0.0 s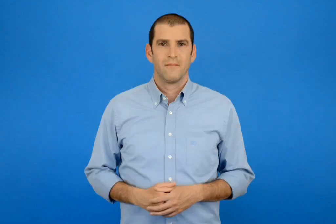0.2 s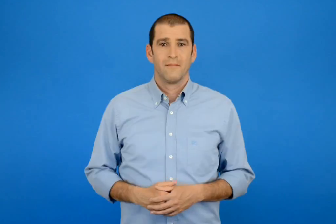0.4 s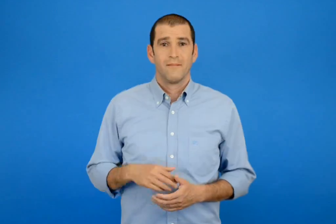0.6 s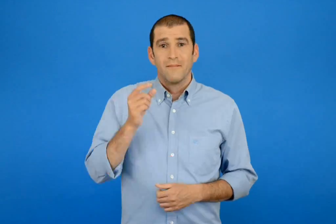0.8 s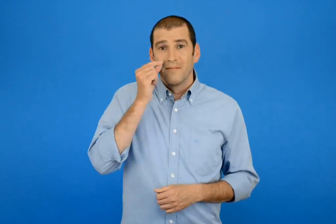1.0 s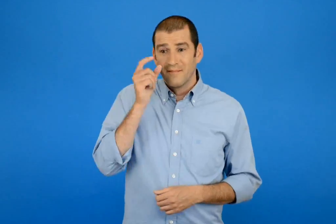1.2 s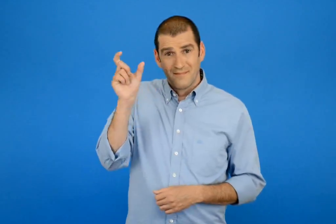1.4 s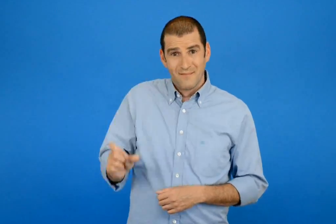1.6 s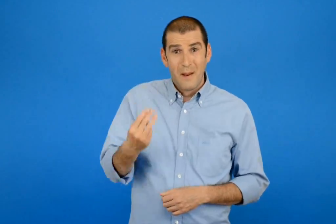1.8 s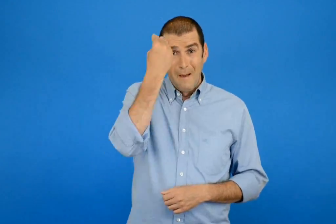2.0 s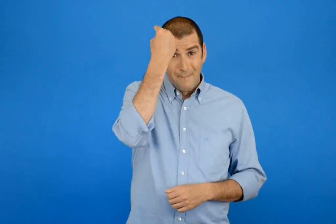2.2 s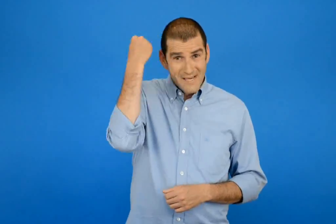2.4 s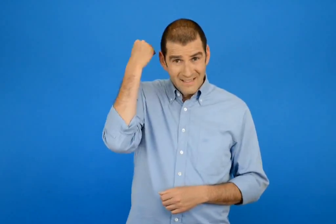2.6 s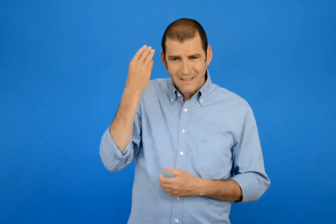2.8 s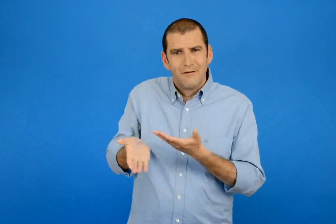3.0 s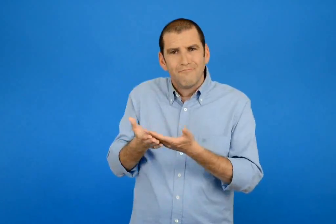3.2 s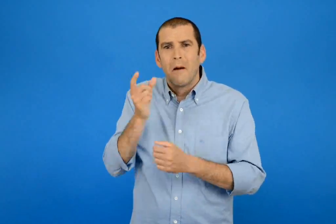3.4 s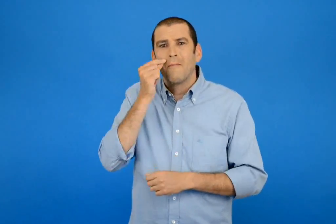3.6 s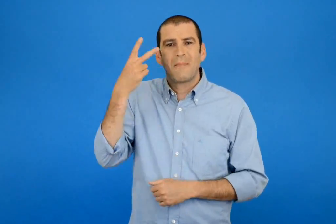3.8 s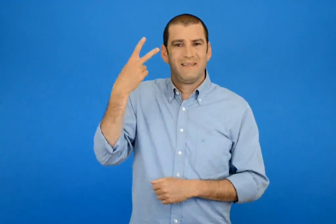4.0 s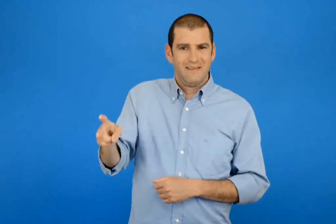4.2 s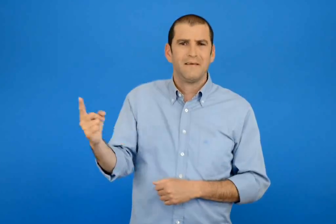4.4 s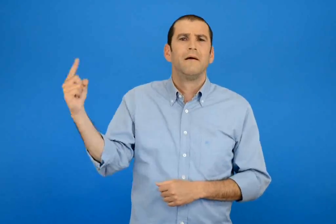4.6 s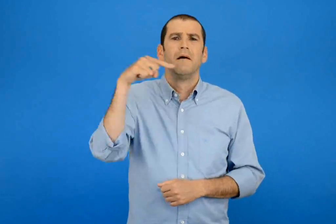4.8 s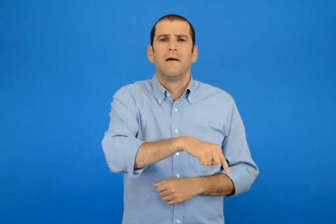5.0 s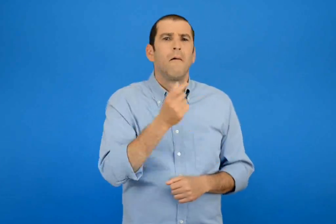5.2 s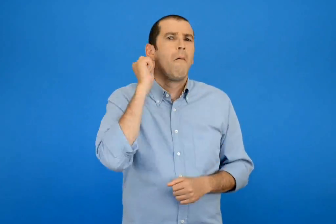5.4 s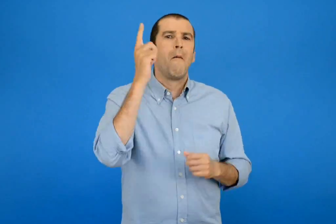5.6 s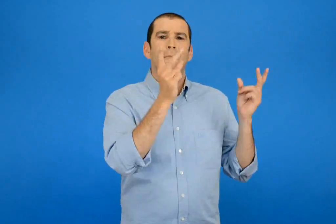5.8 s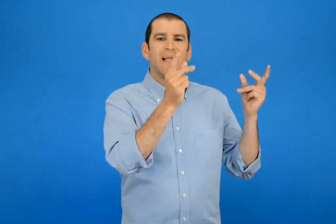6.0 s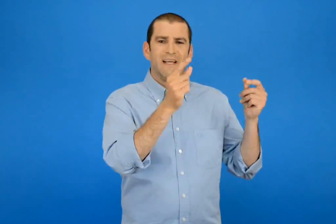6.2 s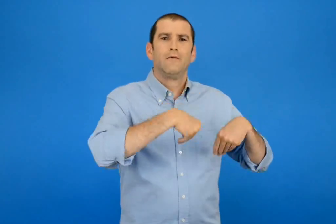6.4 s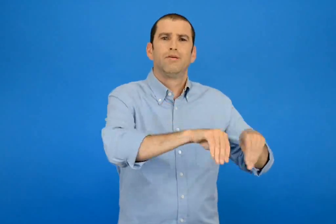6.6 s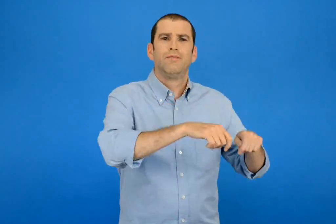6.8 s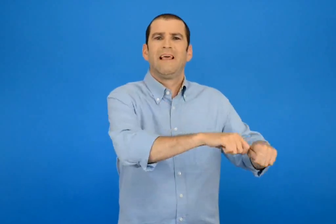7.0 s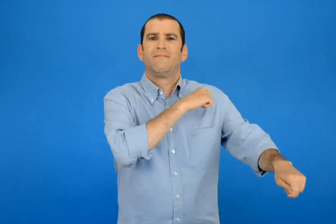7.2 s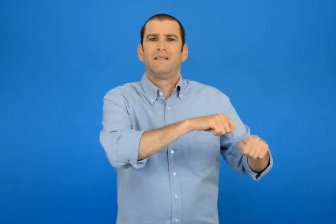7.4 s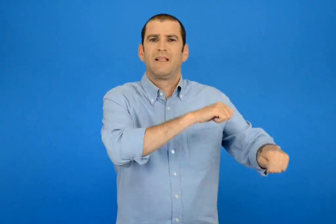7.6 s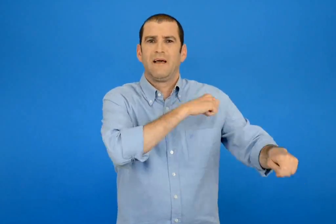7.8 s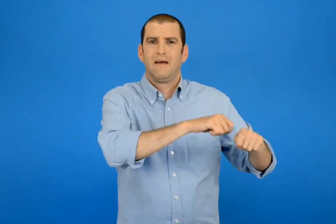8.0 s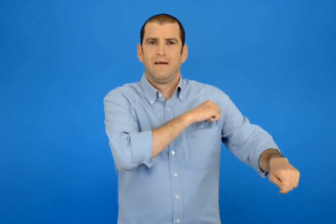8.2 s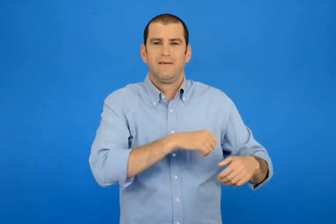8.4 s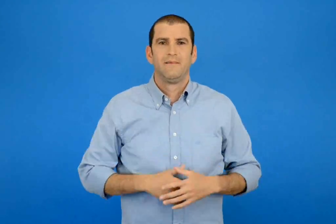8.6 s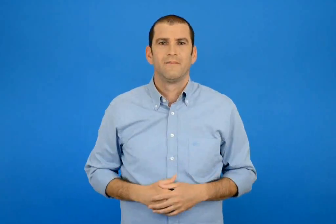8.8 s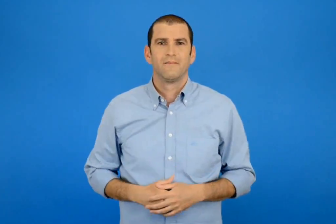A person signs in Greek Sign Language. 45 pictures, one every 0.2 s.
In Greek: ο μιχάλης βοηθάει τον πατερά του που ήρθε στο πανήγυρι να πουλήσει υφάσματα
